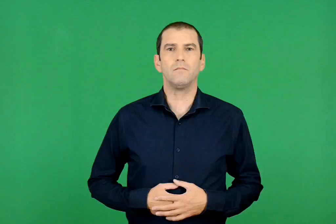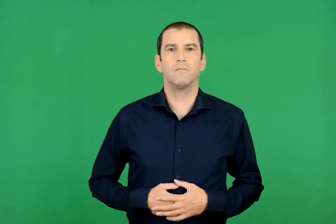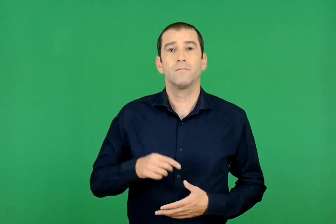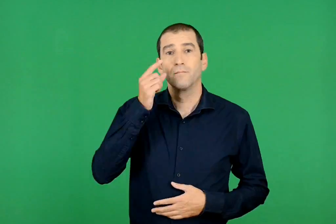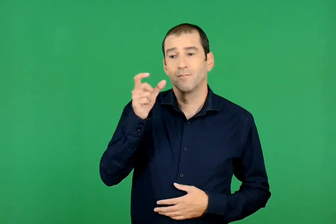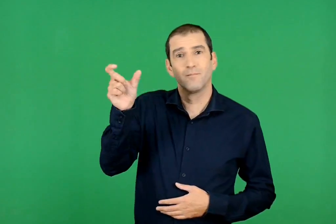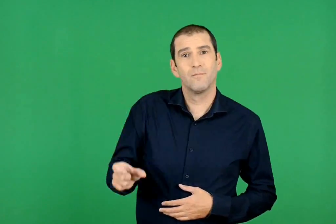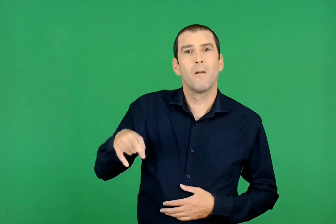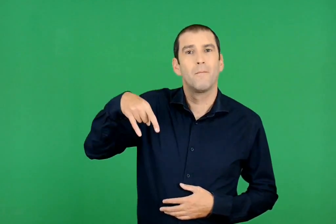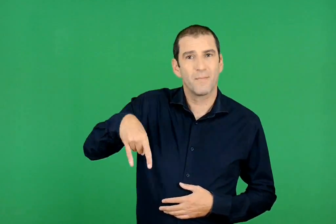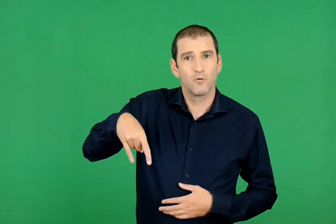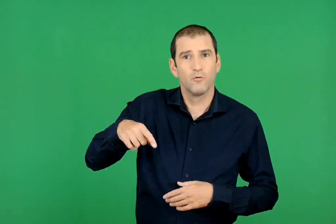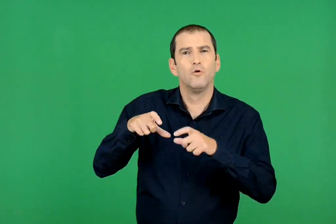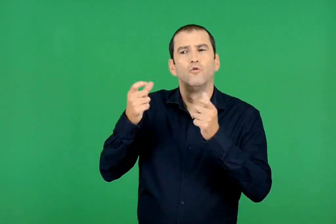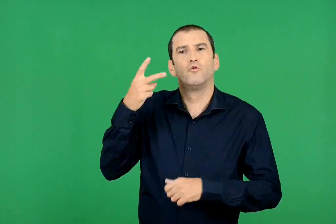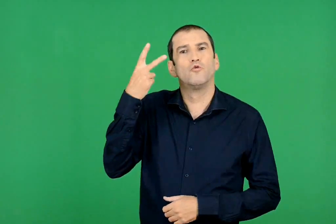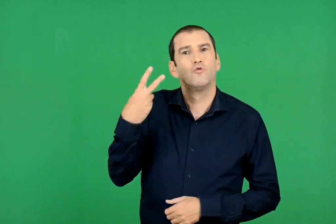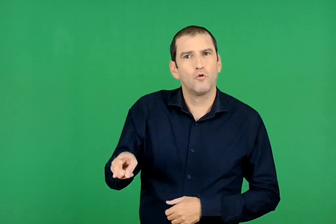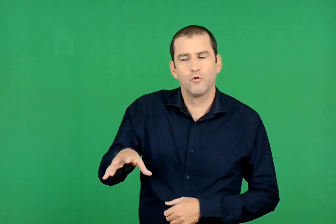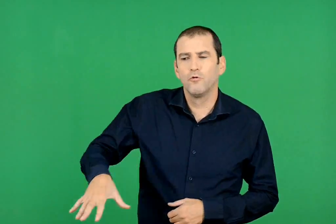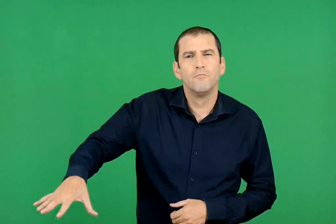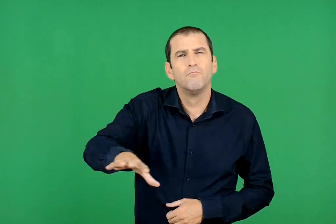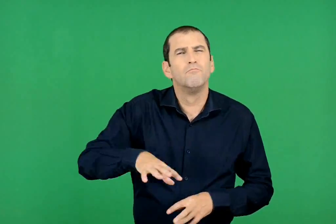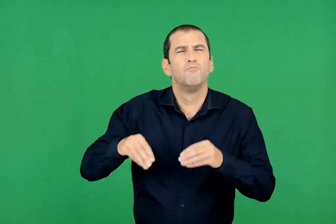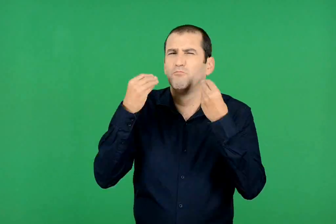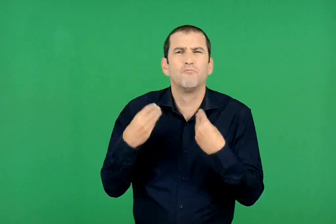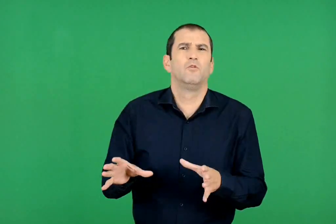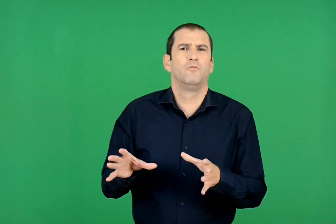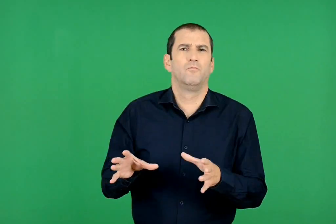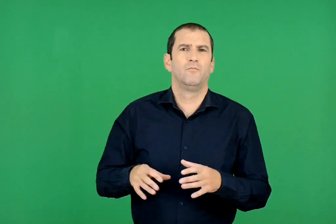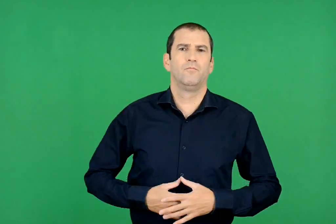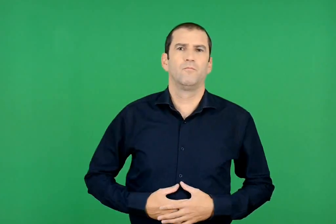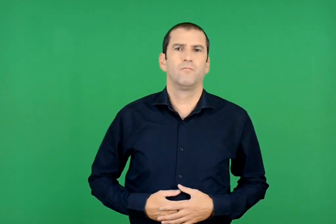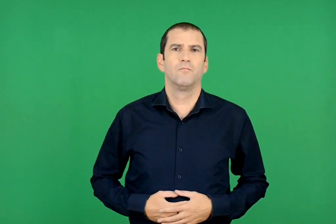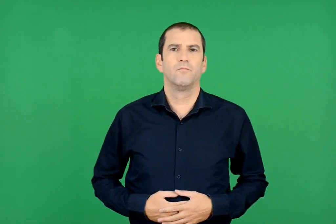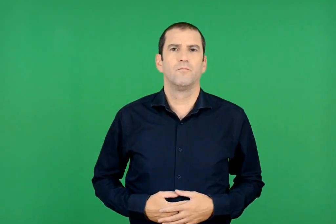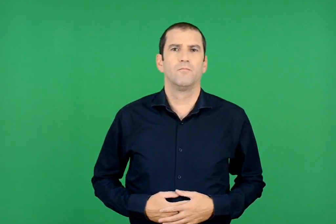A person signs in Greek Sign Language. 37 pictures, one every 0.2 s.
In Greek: με το σχολείο του πέτρου ήτανε χειρότερα τα πράματα
